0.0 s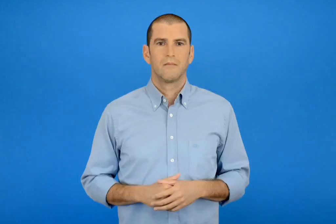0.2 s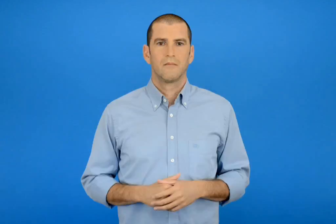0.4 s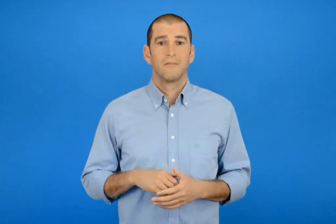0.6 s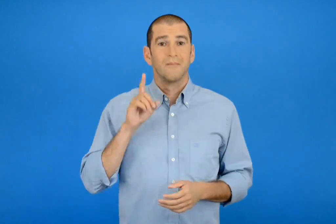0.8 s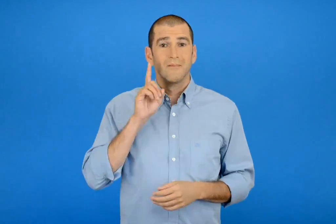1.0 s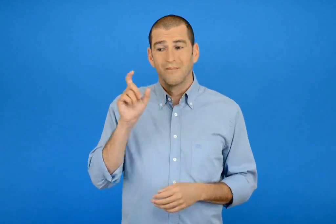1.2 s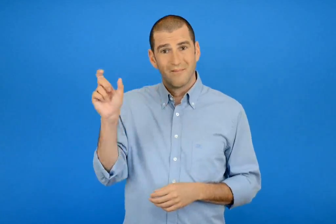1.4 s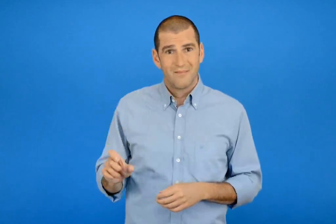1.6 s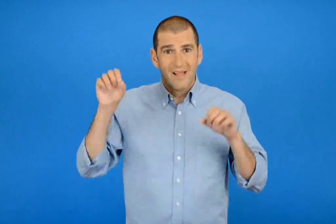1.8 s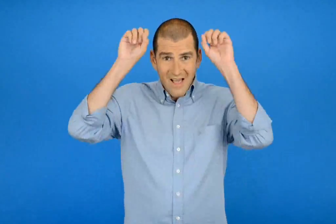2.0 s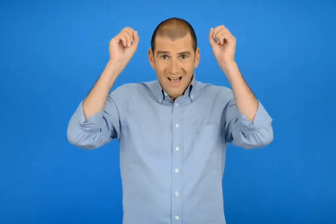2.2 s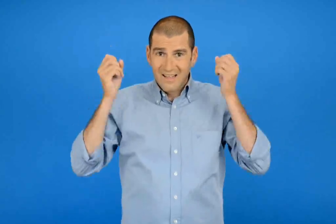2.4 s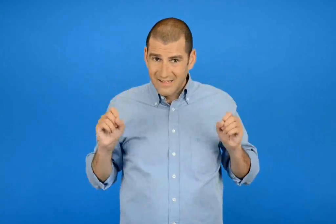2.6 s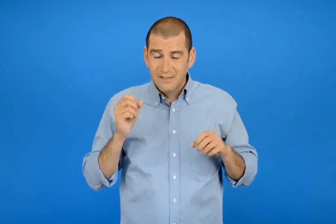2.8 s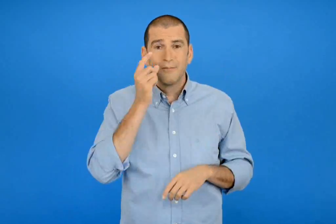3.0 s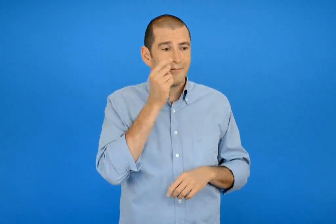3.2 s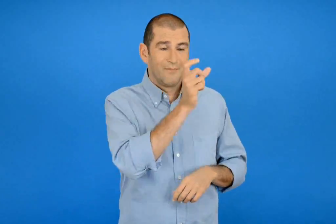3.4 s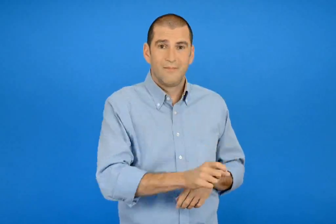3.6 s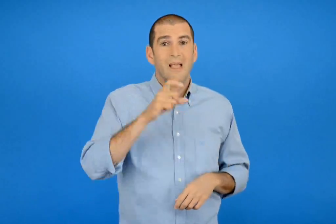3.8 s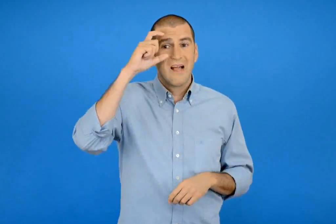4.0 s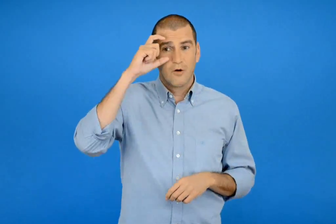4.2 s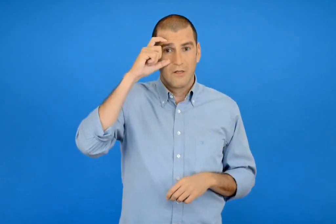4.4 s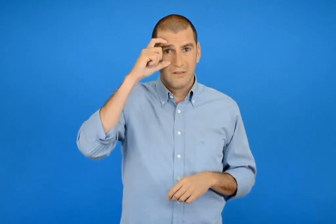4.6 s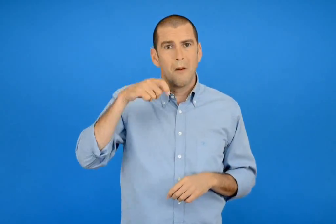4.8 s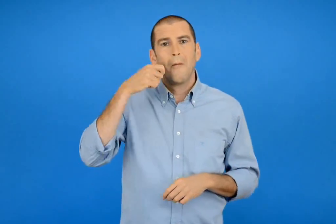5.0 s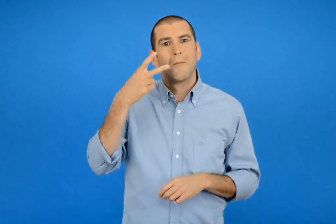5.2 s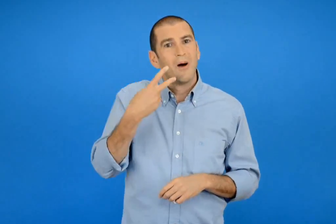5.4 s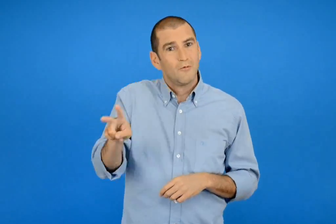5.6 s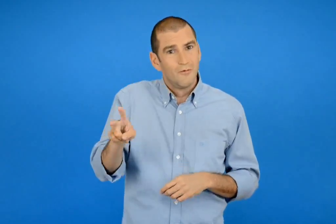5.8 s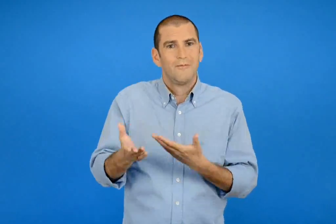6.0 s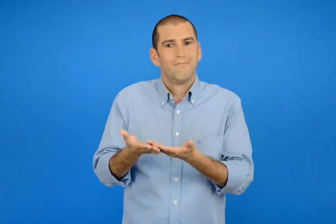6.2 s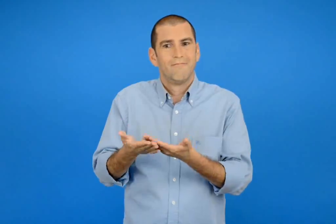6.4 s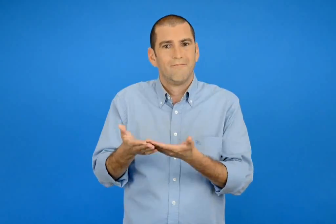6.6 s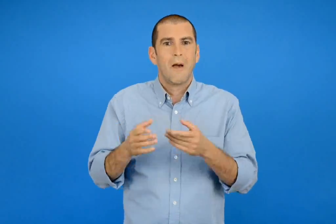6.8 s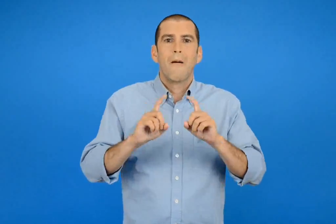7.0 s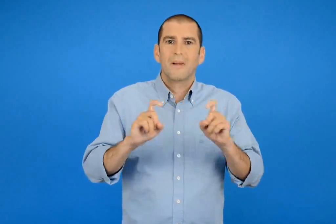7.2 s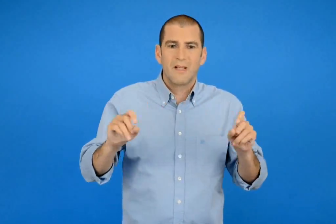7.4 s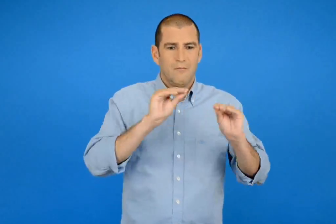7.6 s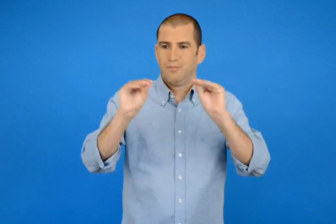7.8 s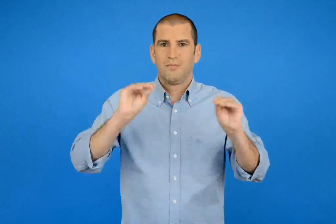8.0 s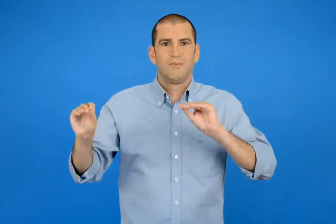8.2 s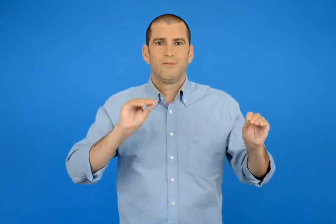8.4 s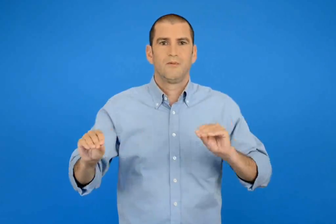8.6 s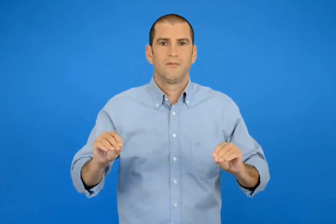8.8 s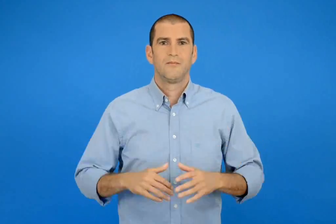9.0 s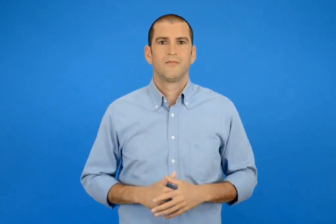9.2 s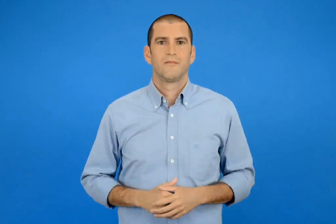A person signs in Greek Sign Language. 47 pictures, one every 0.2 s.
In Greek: η αγγελική και ο νικόλας βοηθούν τη μητέρα τους να τακτοποιήσει τα πράγματα
